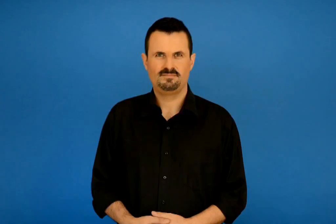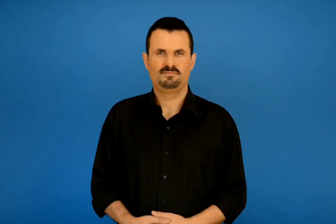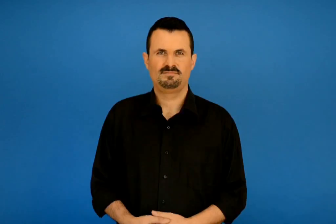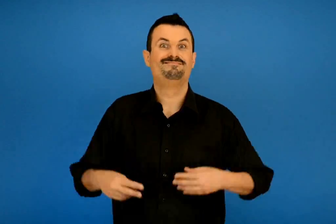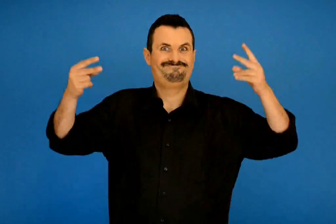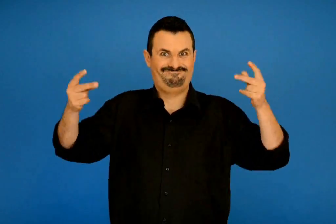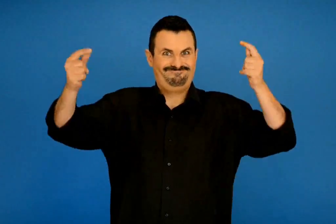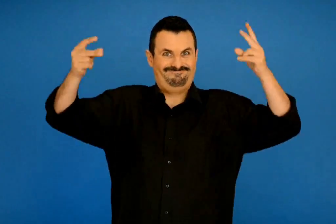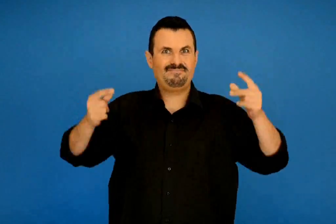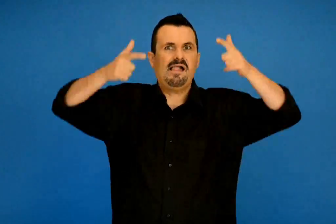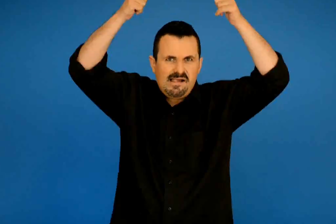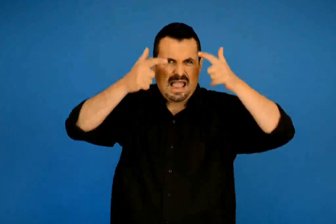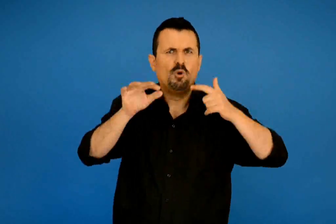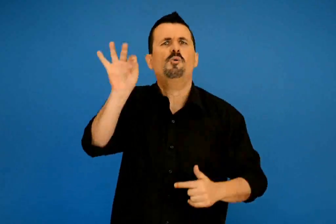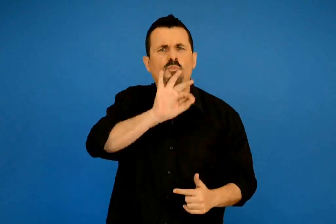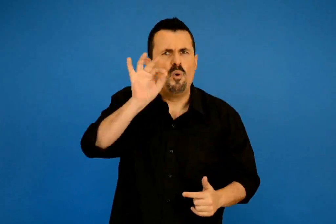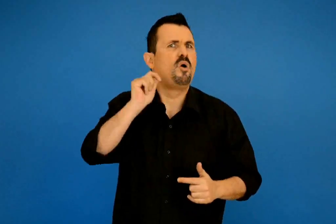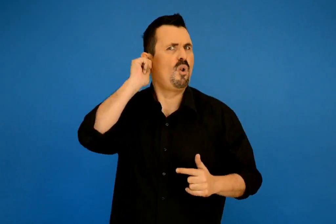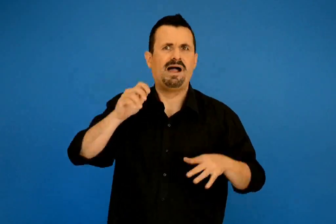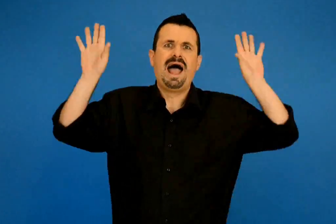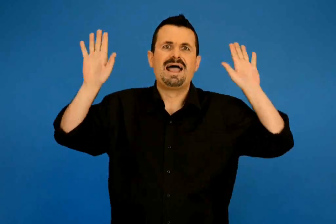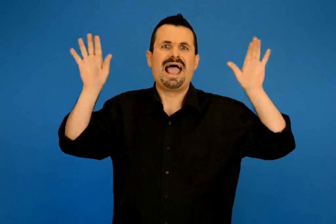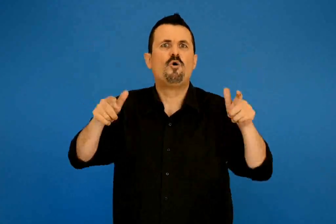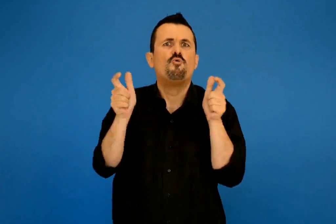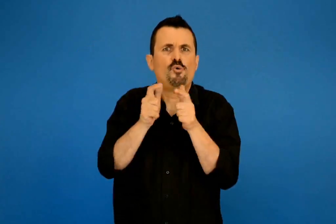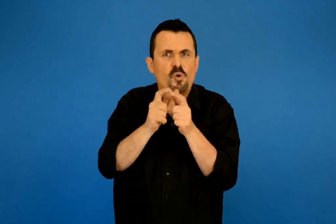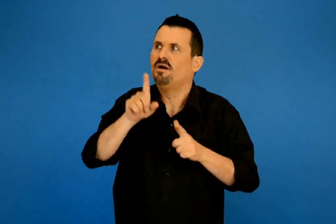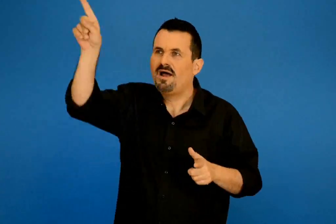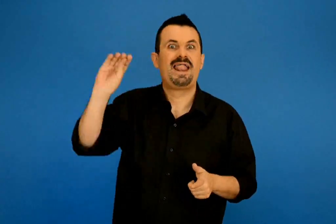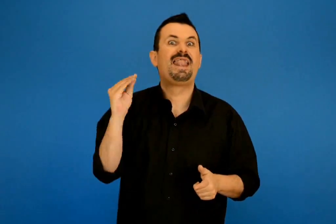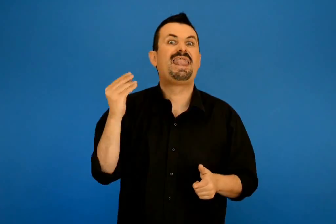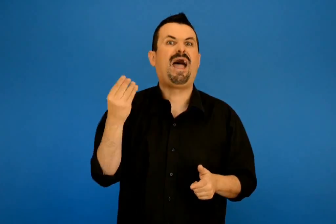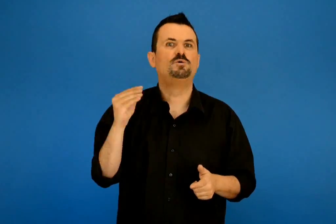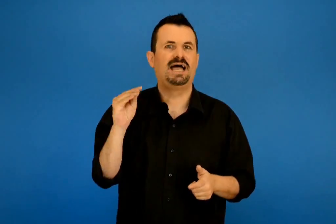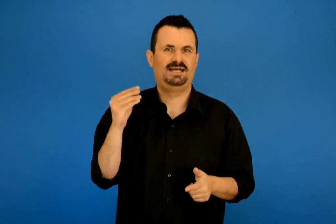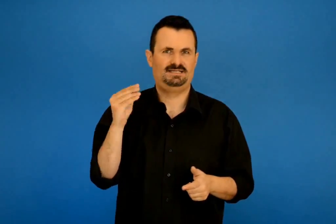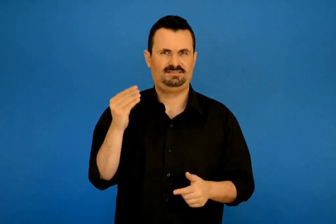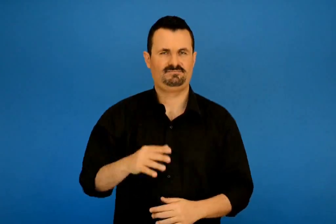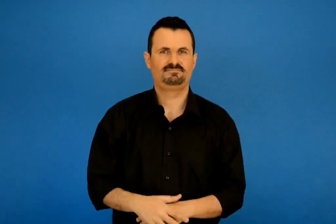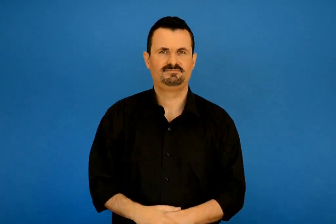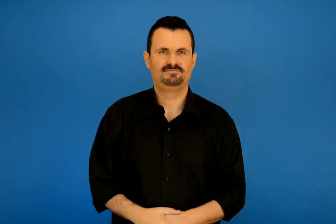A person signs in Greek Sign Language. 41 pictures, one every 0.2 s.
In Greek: γλέντι γάμου στο αγγελοχωριναούσας
